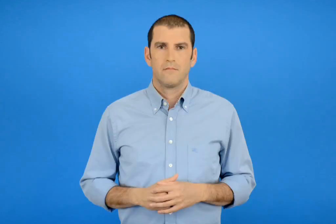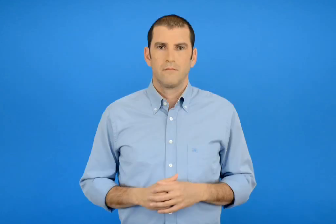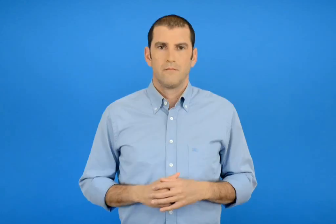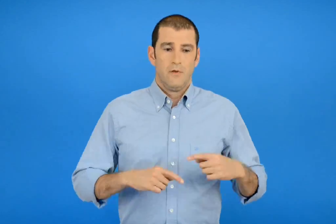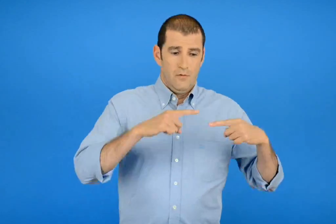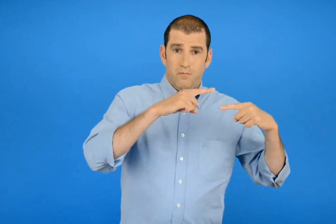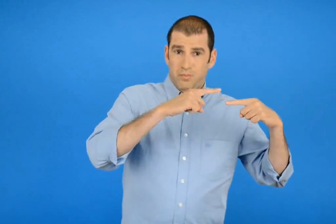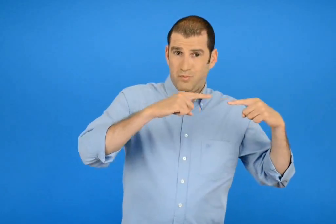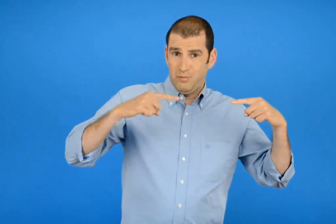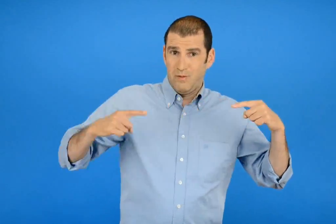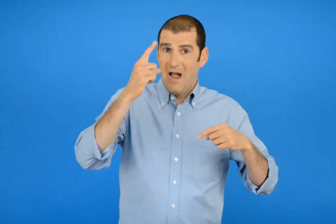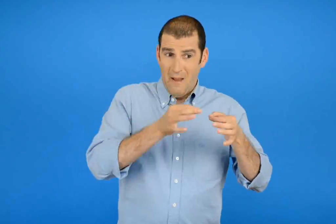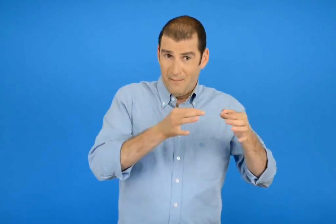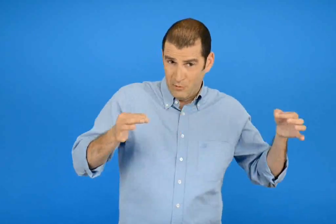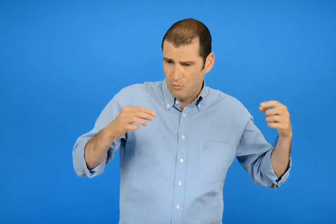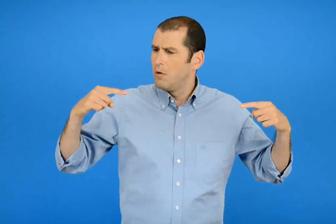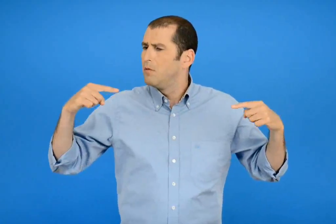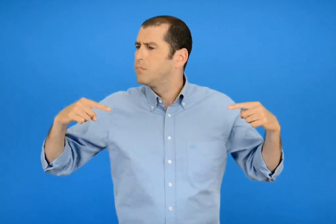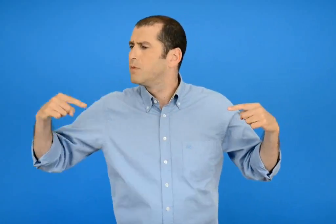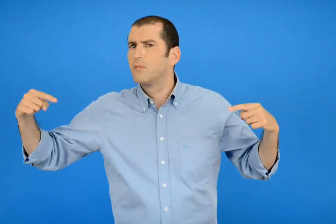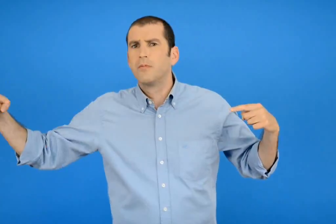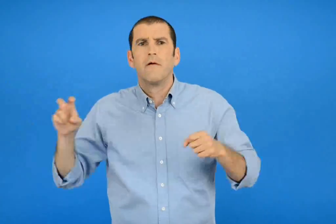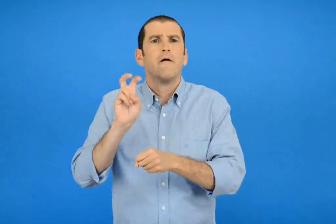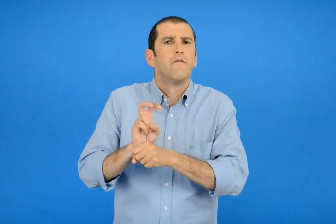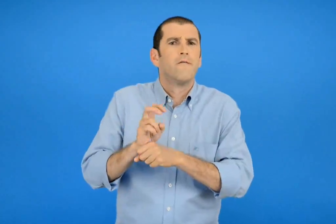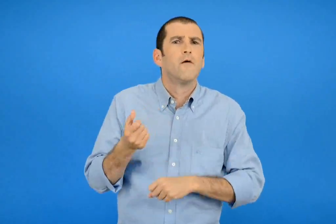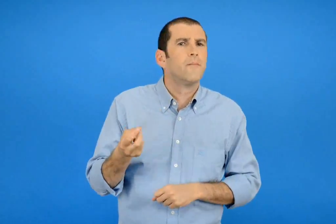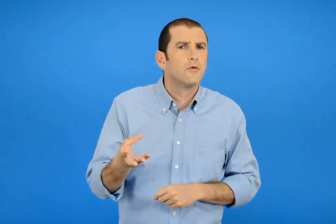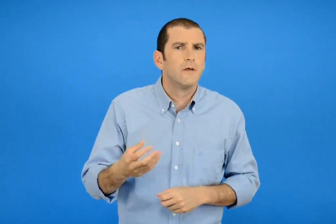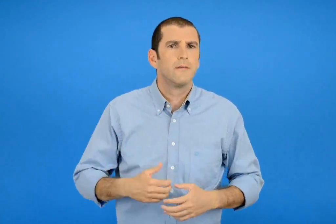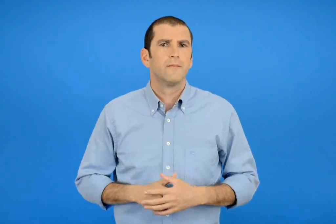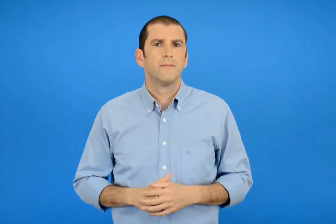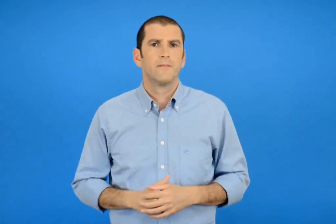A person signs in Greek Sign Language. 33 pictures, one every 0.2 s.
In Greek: πόσα εκατοστόμετρα περισσεύουν ;
